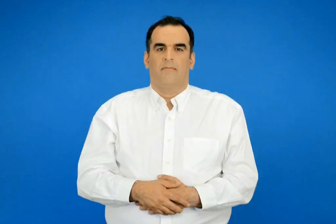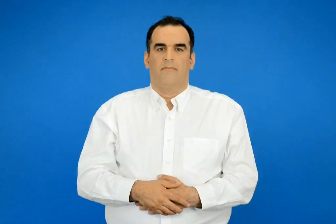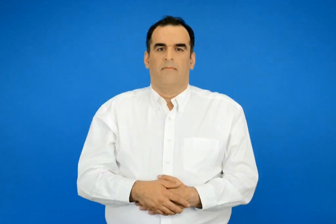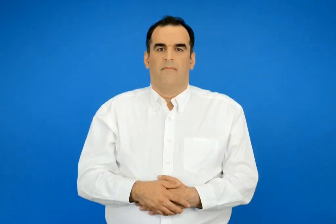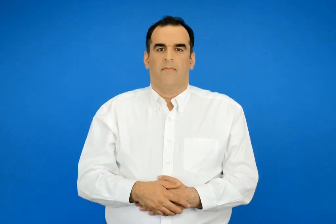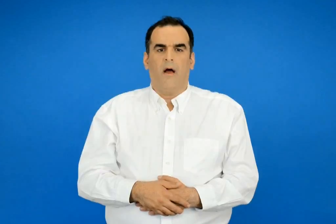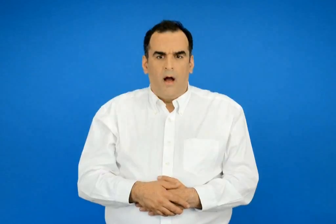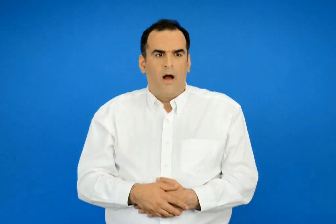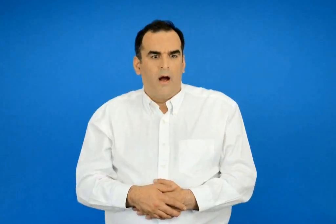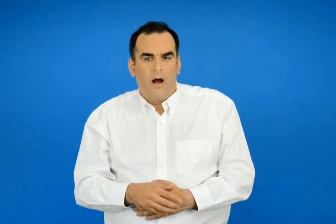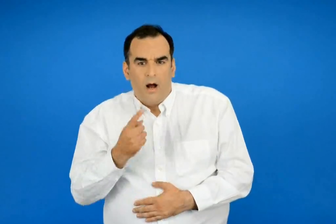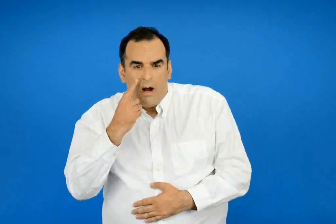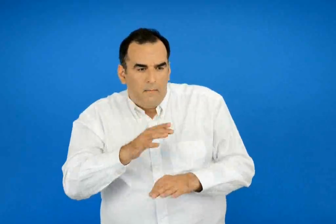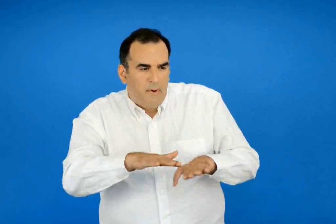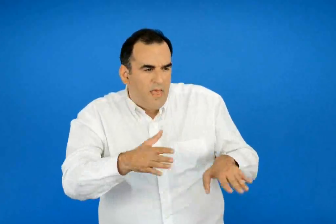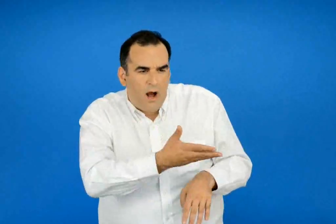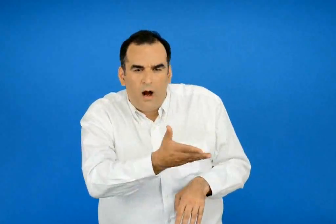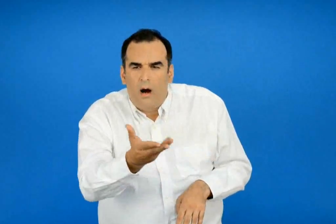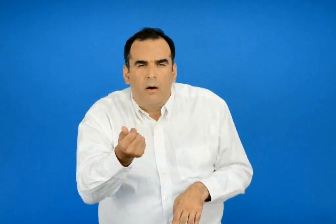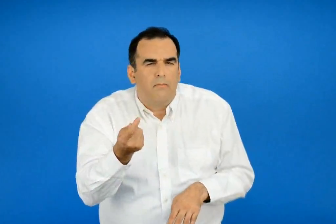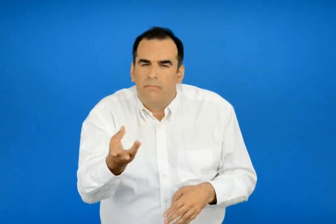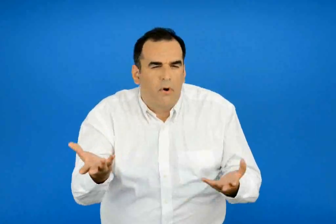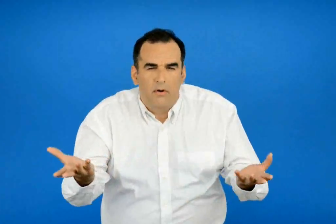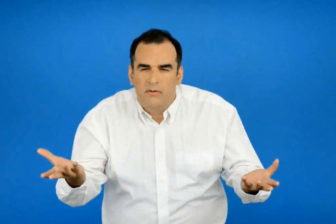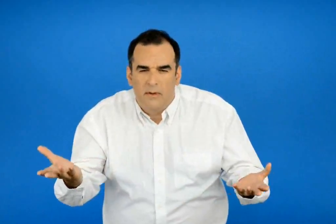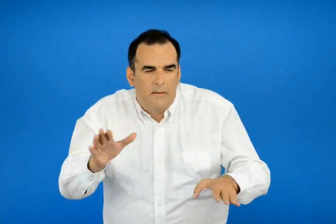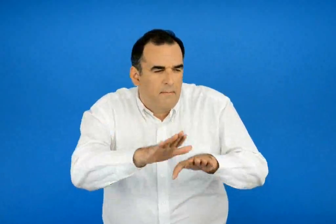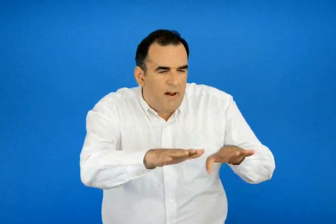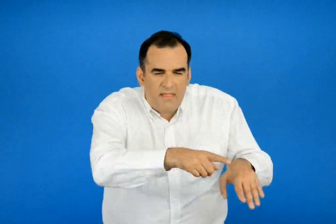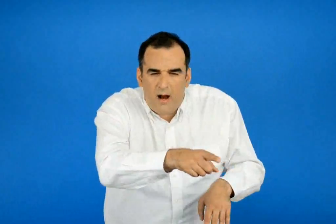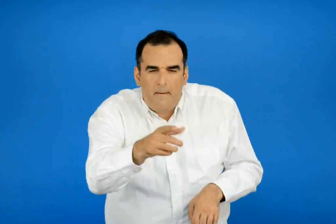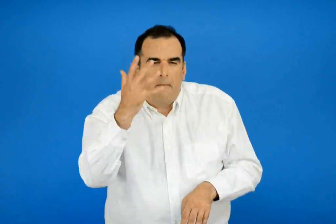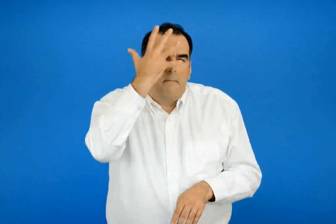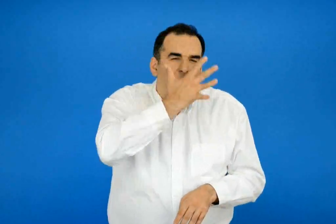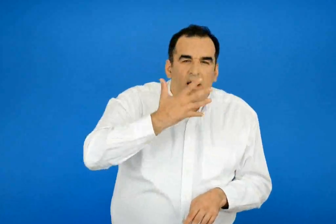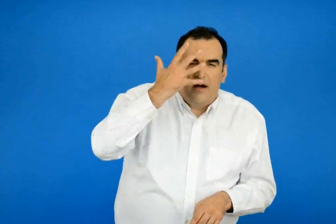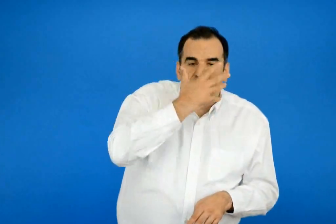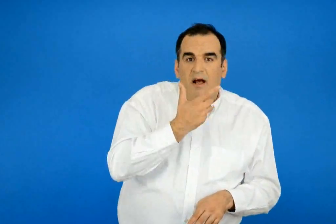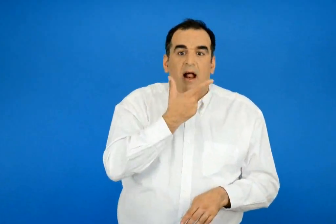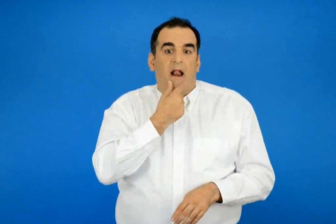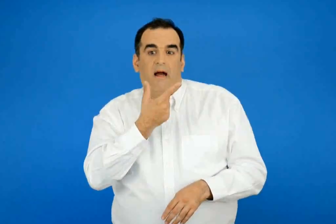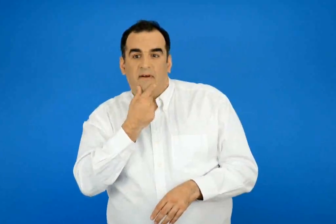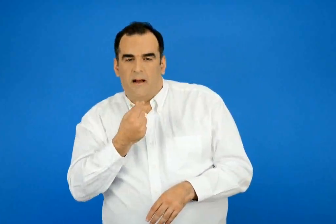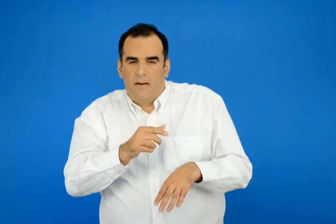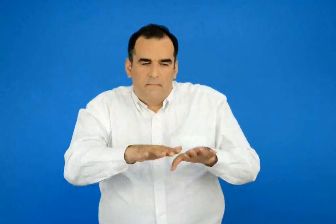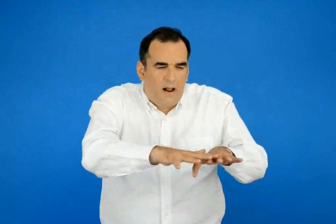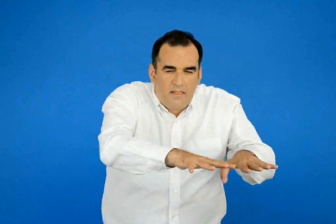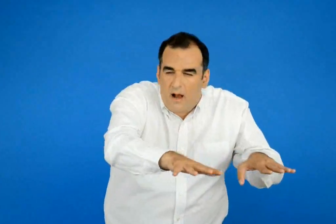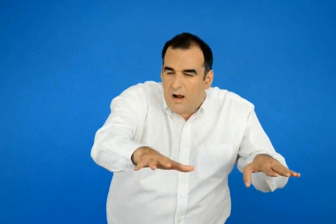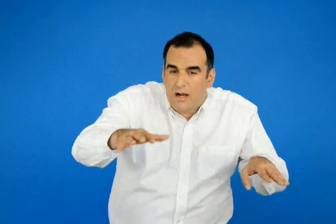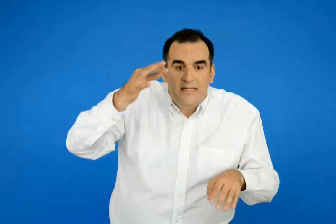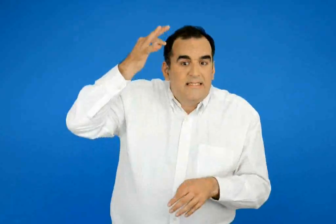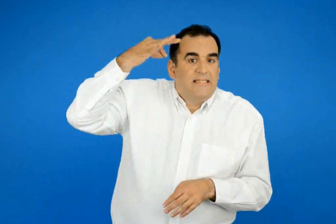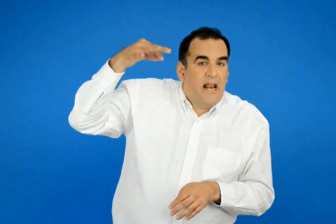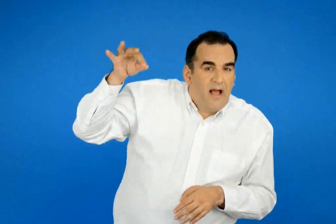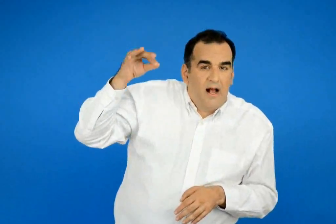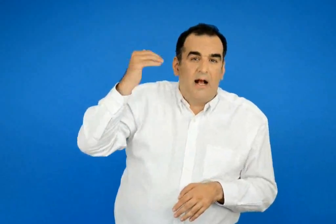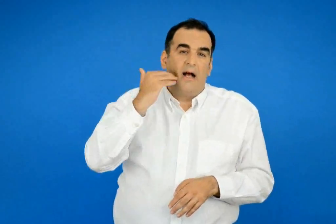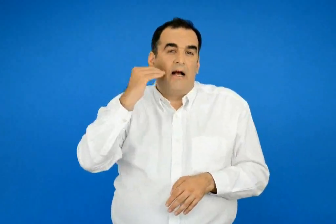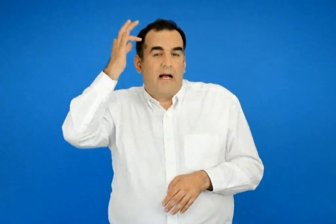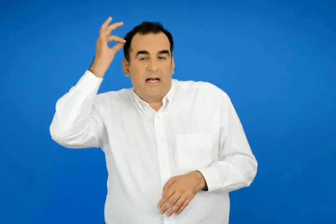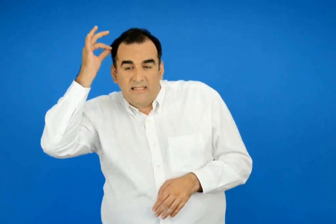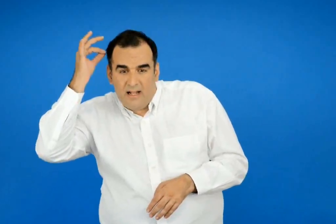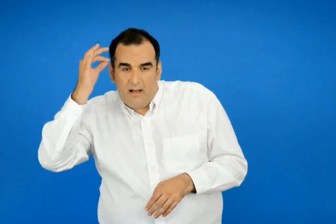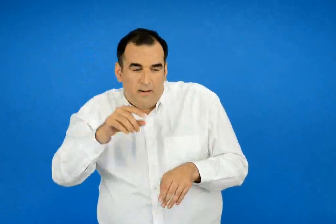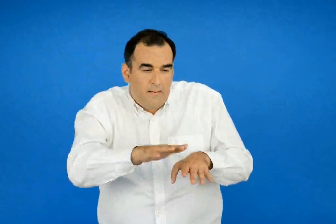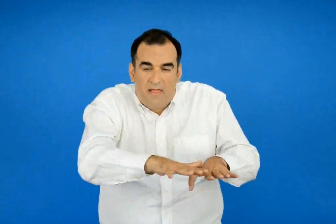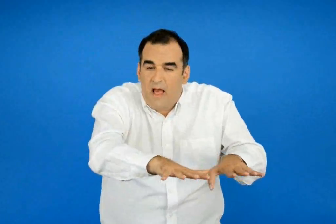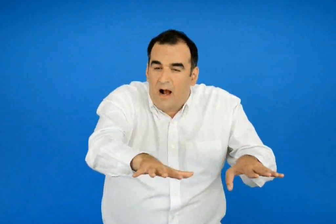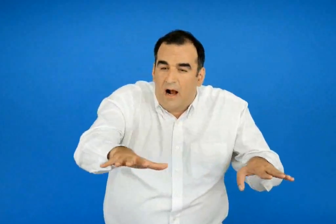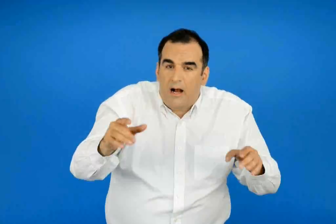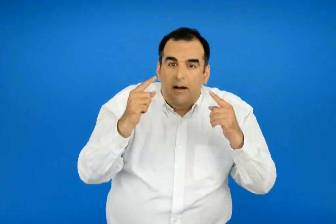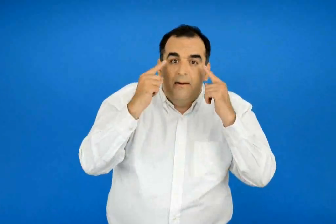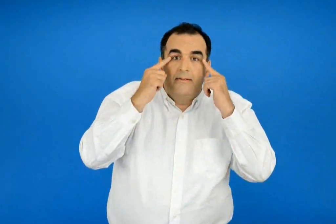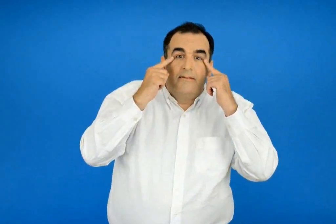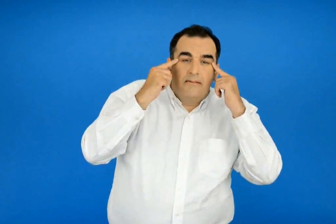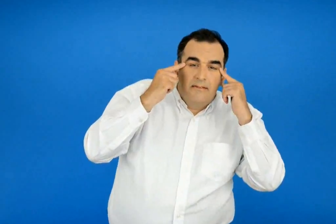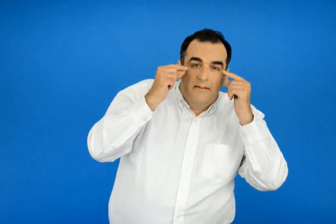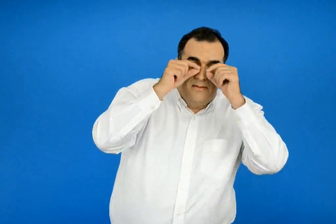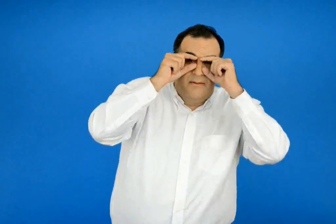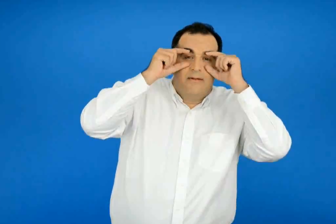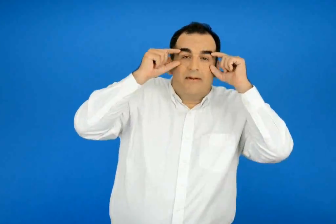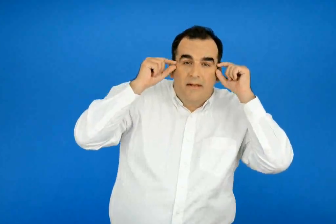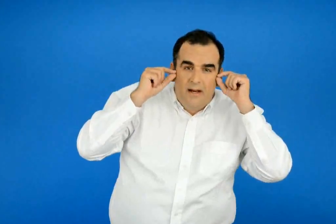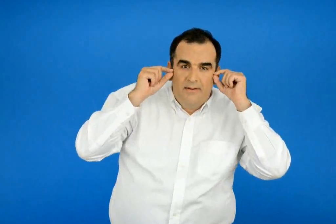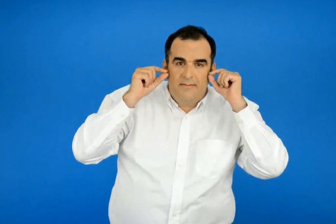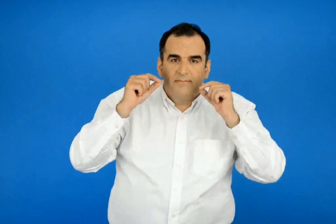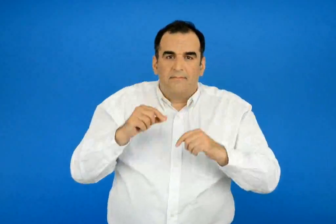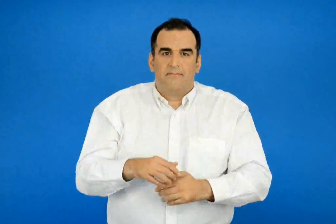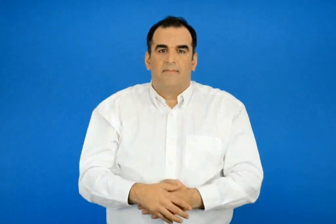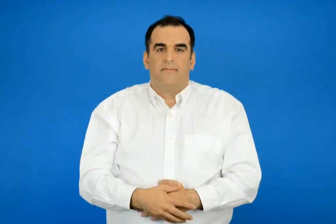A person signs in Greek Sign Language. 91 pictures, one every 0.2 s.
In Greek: ποπό δες ποσά παιδιά παιδιά μαύρα και λευκά παιδιά με μαλλιά ξανθά και καστανά παιδιά με ματιά σκιστά η αμυγδαλωτά
